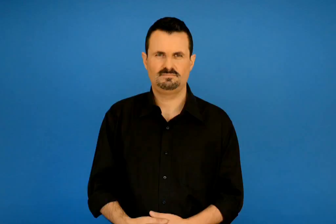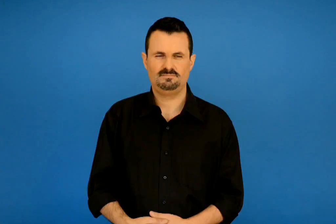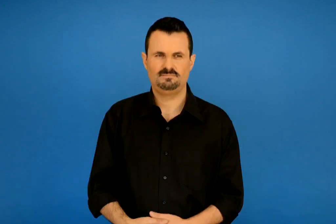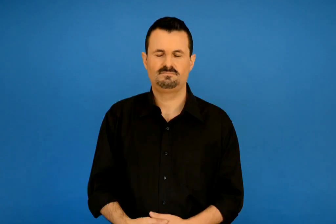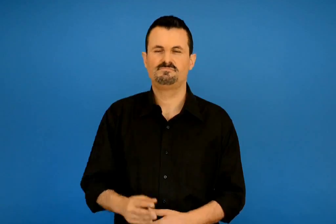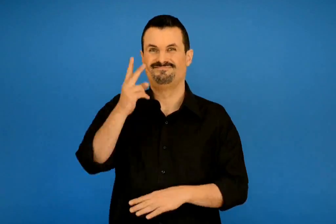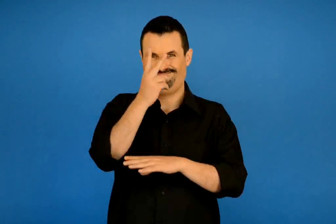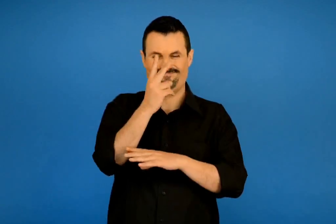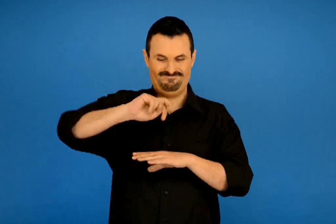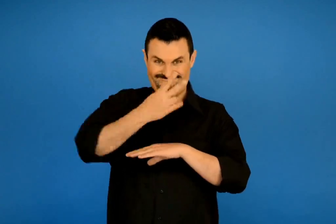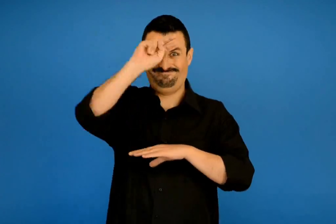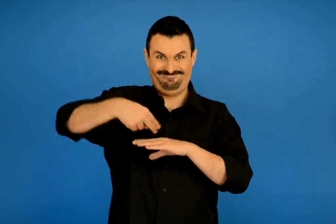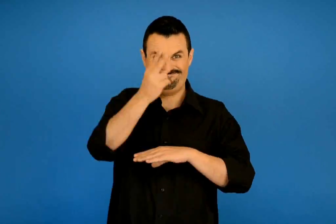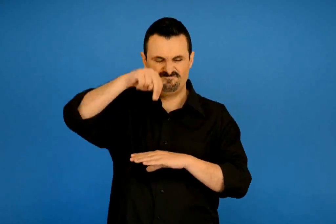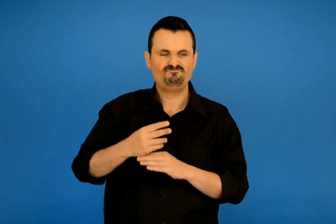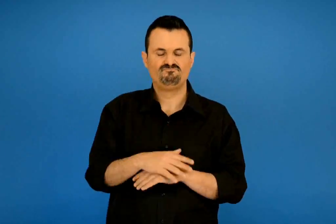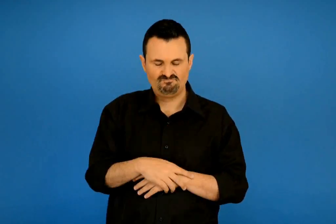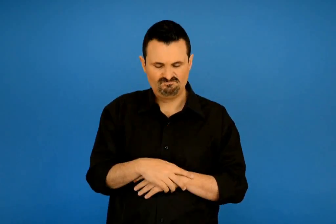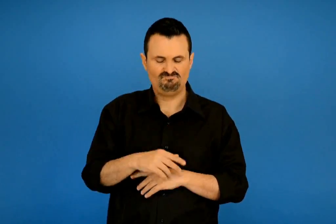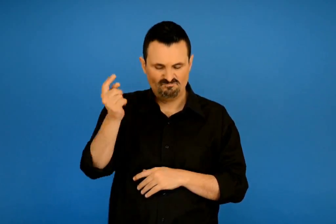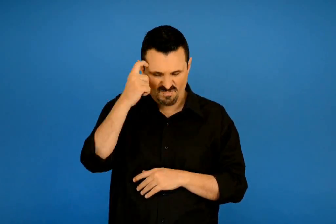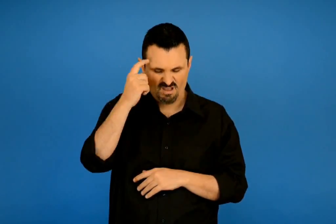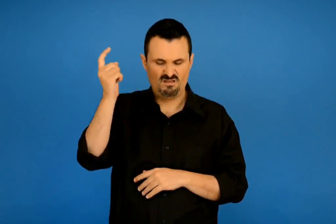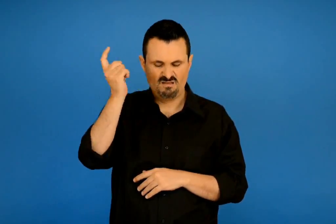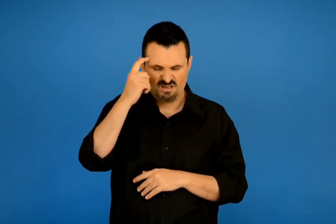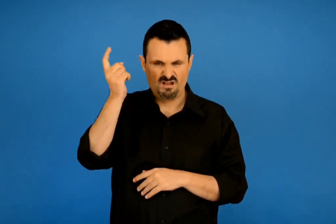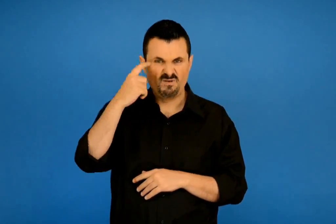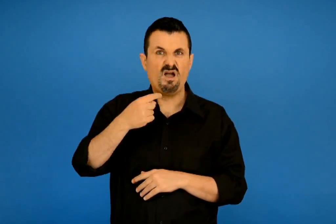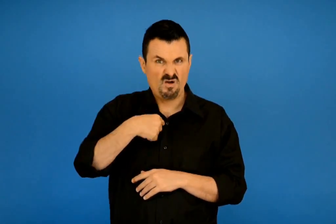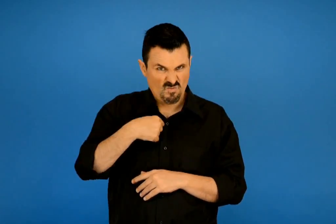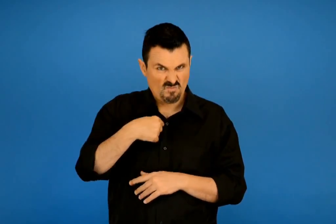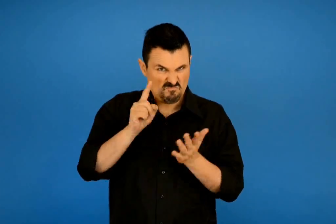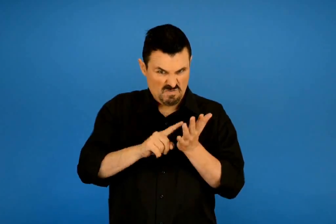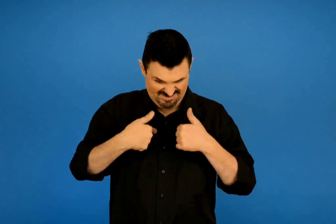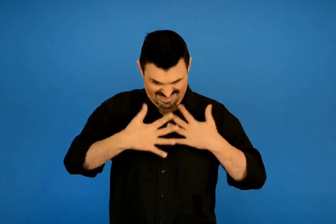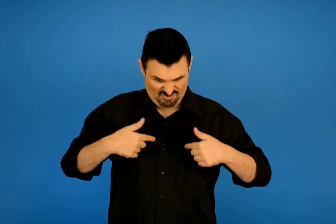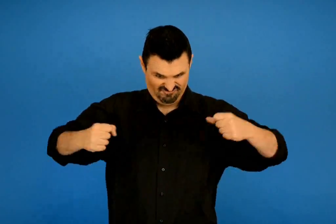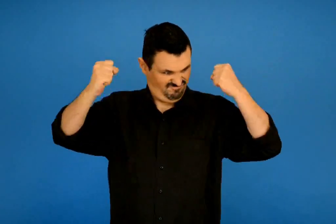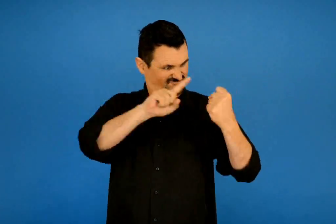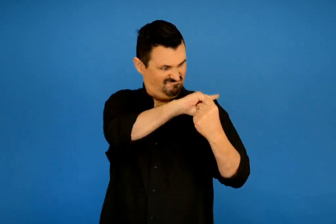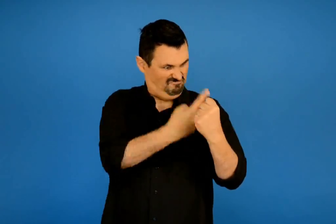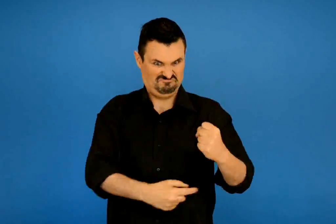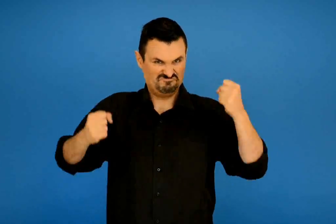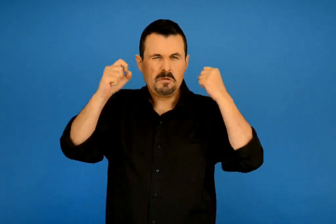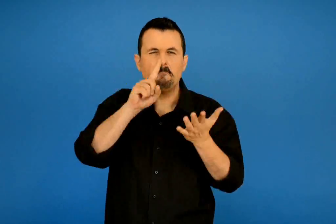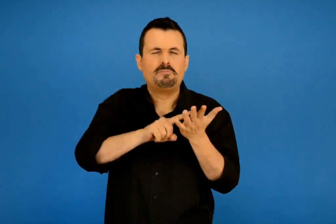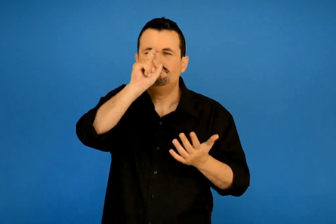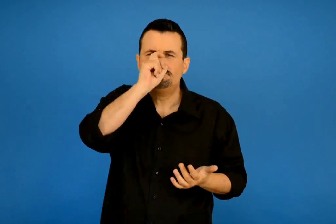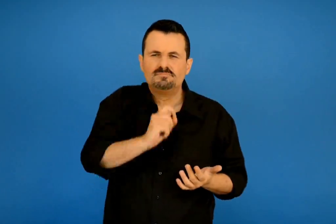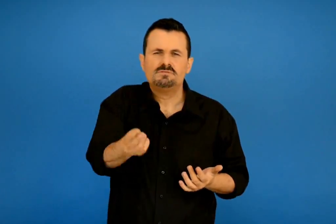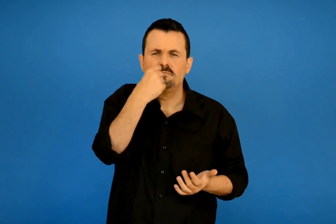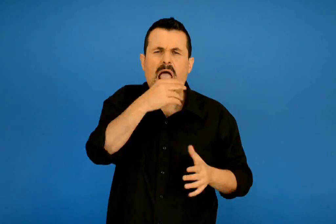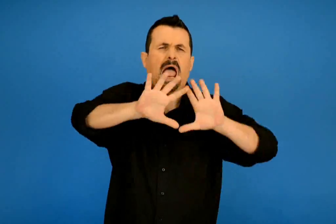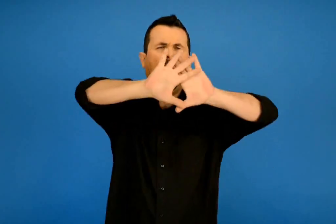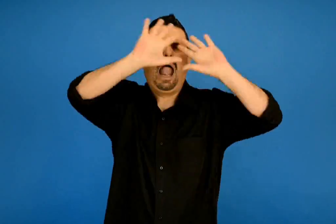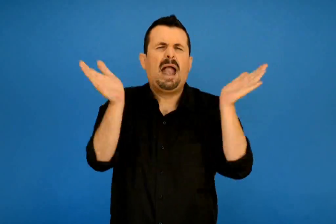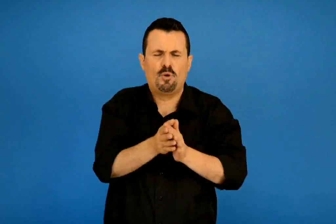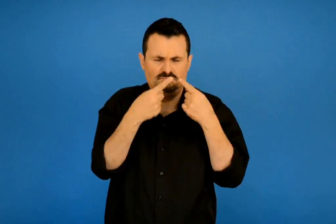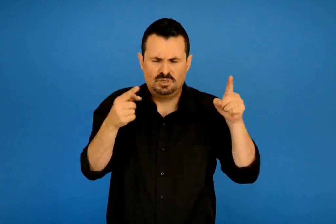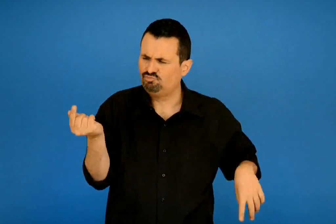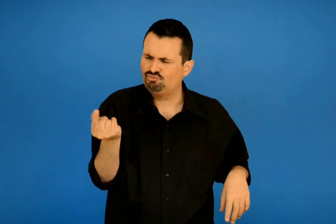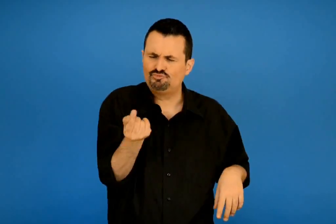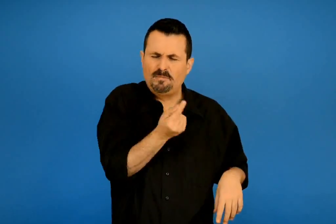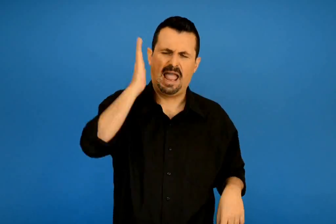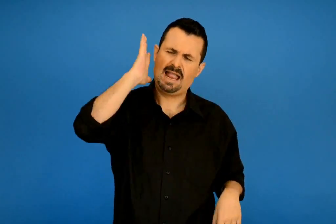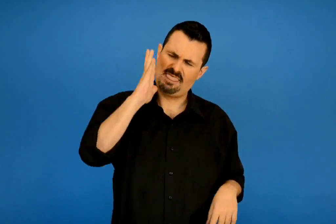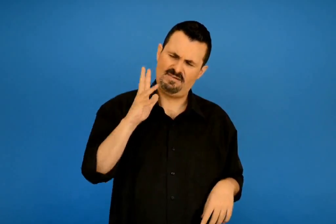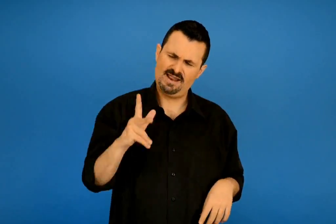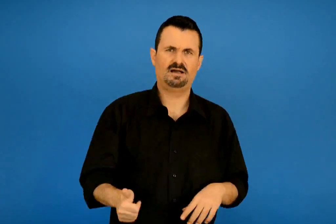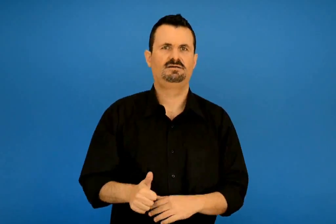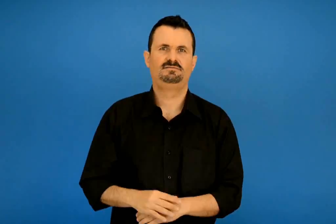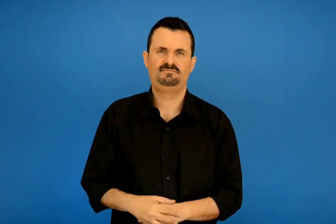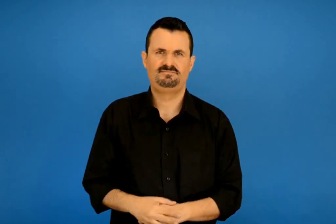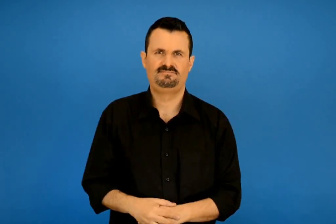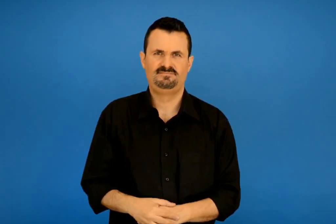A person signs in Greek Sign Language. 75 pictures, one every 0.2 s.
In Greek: η κολοτούμπα κατάλαβε πως για να γινει γερή και δυνατή πρέπει να τρώει τρόφιμα από όλα τα είδη κάθε μέρα
